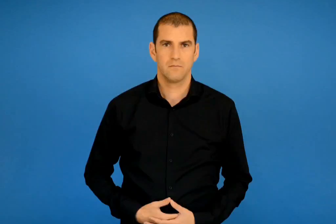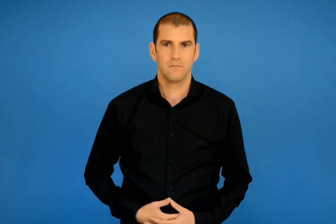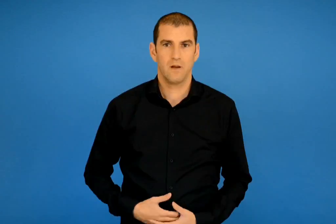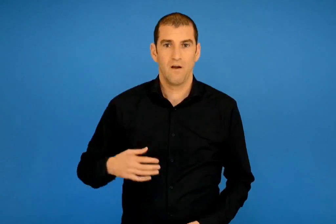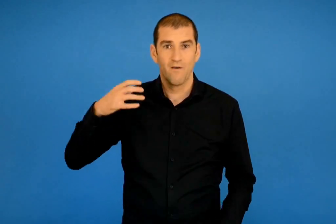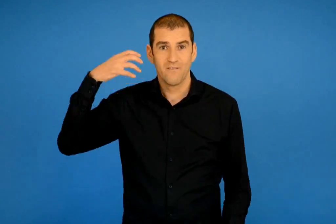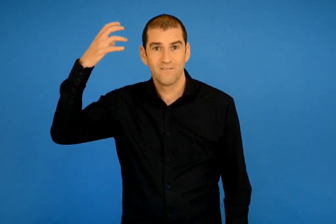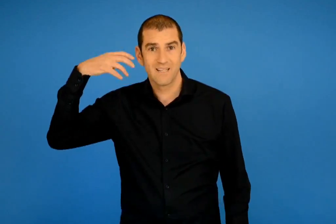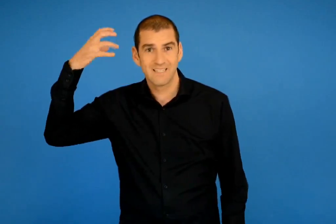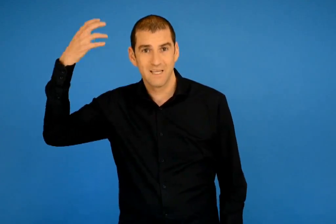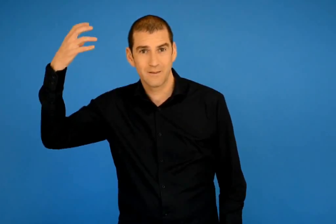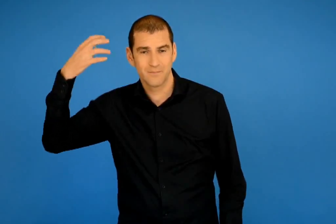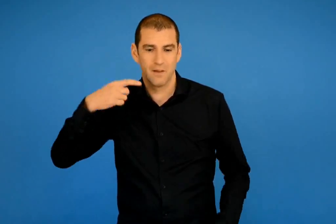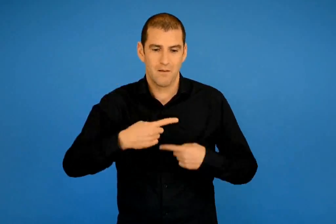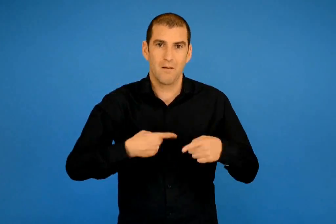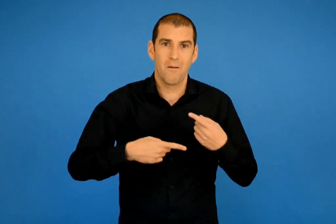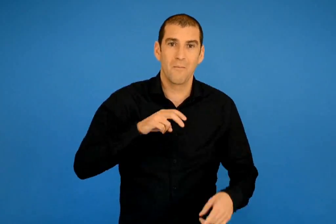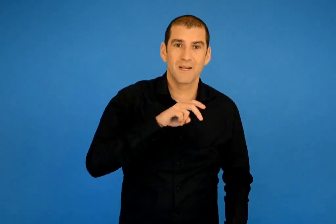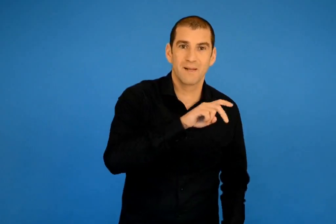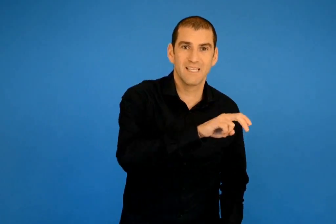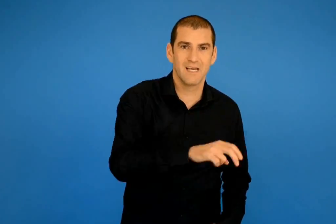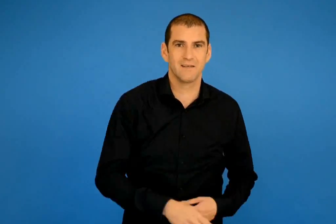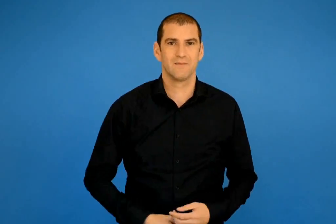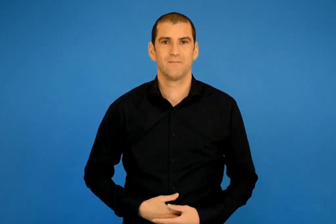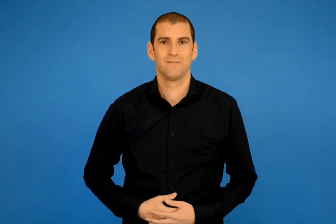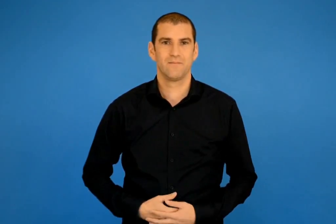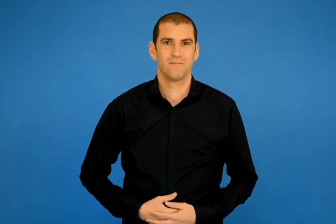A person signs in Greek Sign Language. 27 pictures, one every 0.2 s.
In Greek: φαντασία και περιπέτεια
